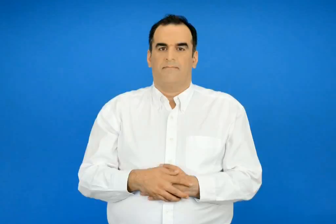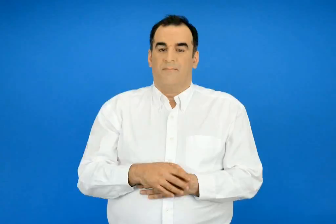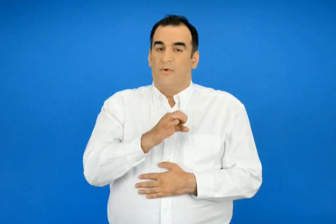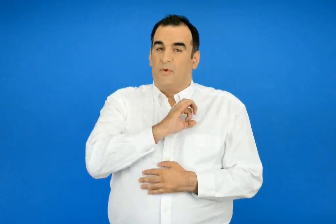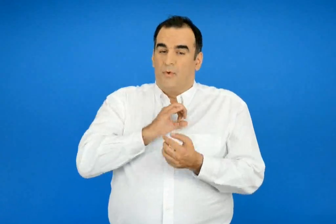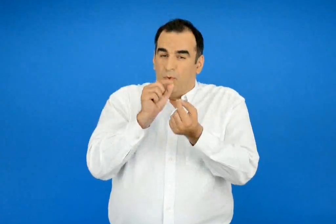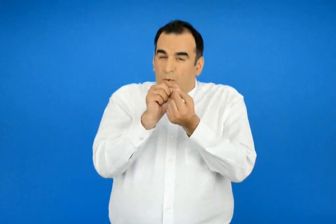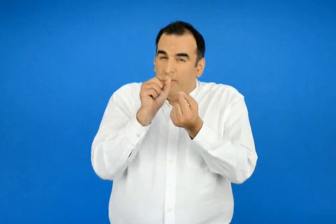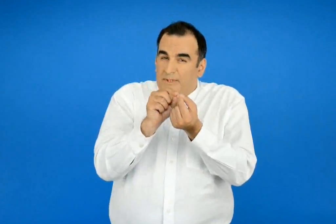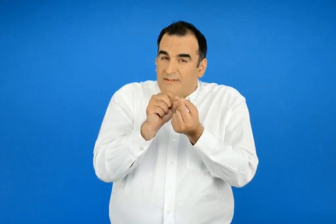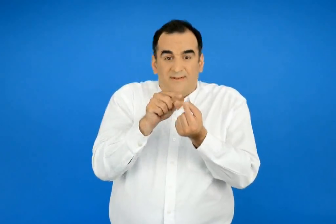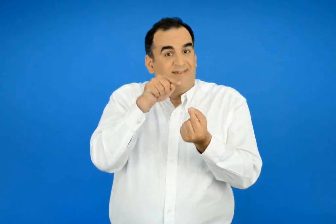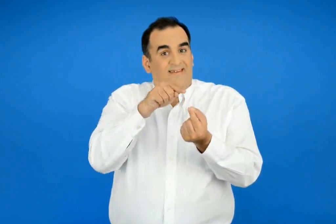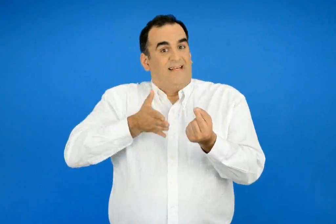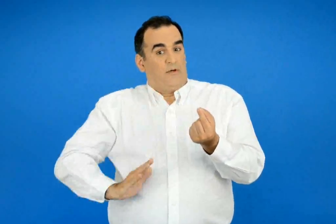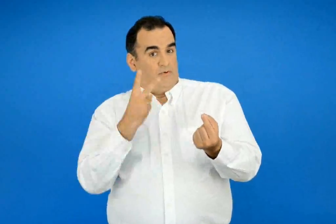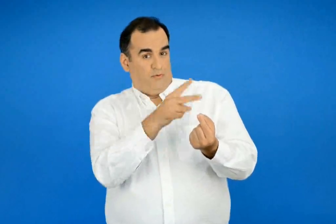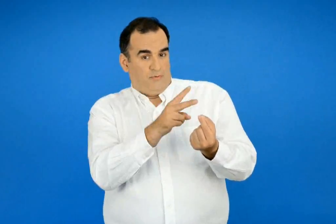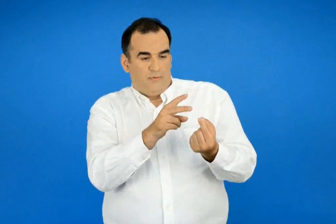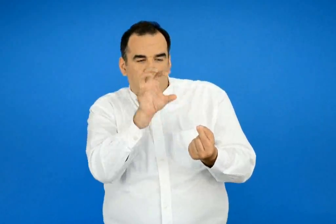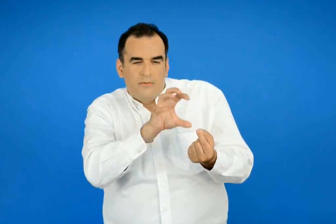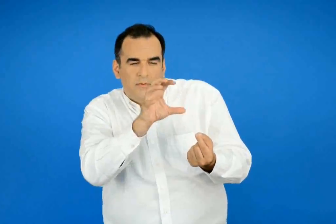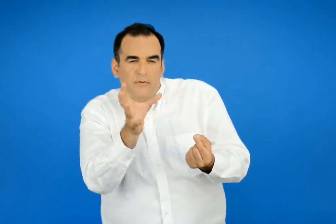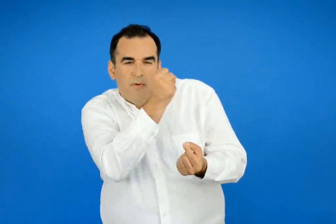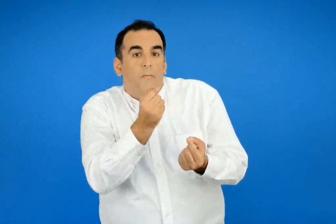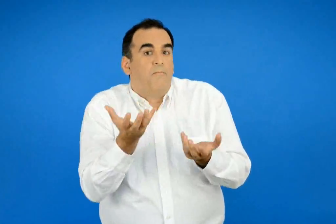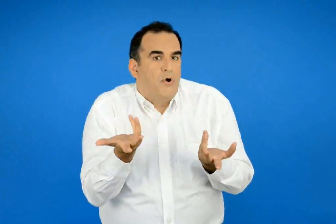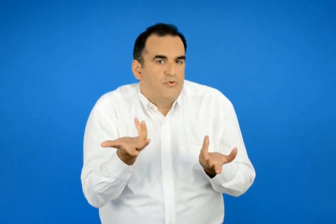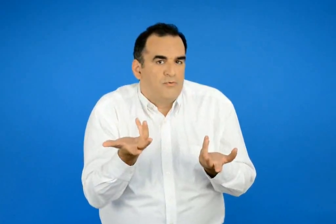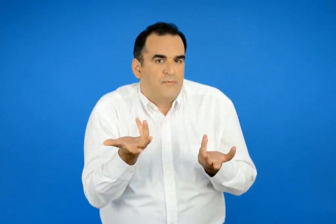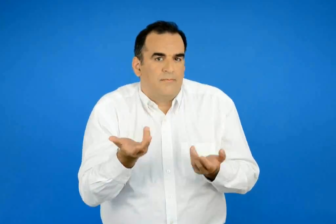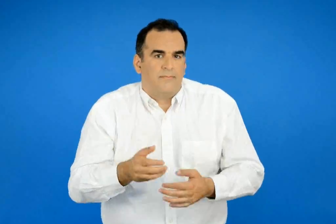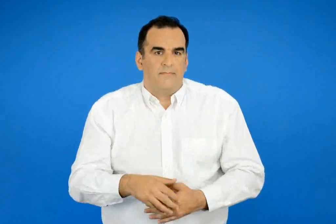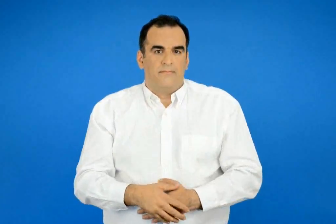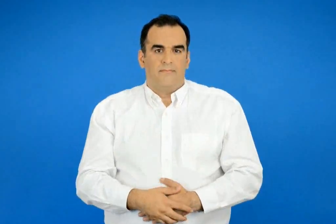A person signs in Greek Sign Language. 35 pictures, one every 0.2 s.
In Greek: πως θα βρουν τον γιο του ρουμπη ;
